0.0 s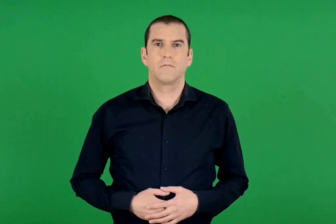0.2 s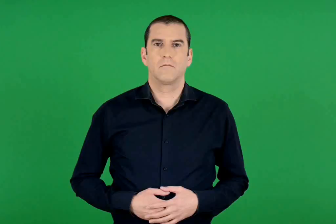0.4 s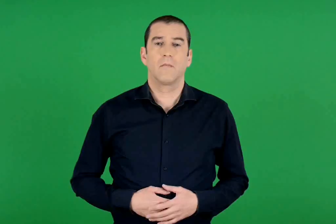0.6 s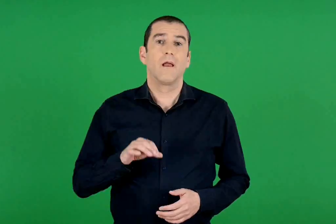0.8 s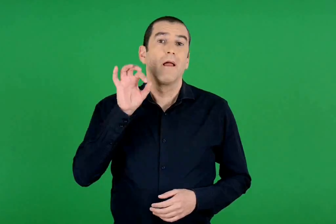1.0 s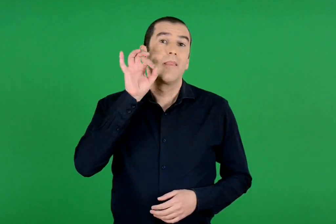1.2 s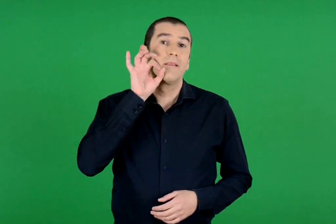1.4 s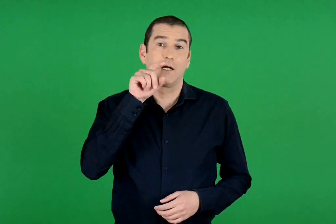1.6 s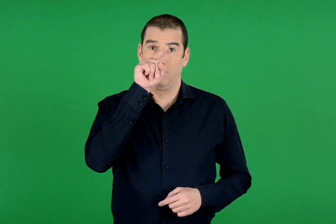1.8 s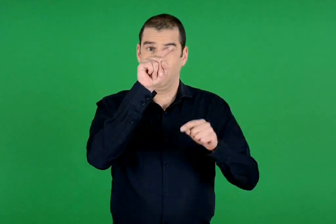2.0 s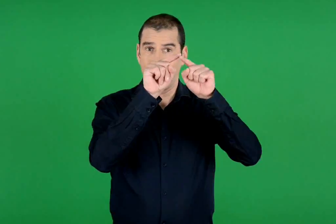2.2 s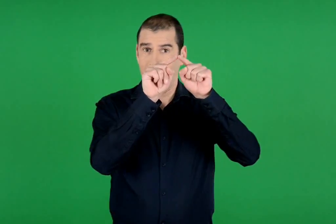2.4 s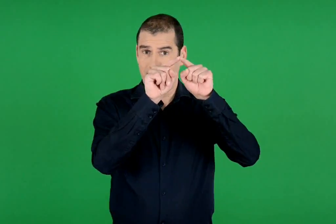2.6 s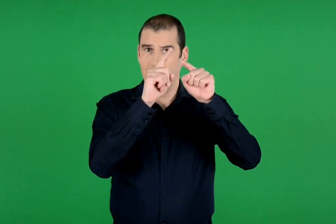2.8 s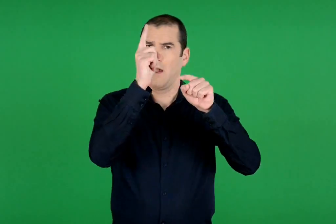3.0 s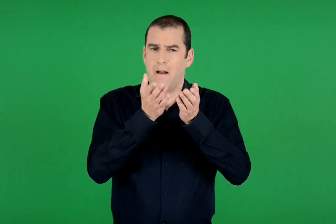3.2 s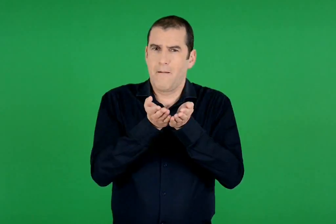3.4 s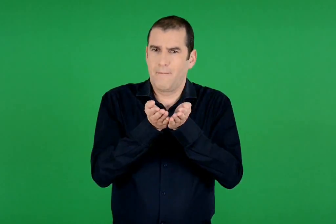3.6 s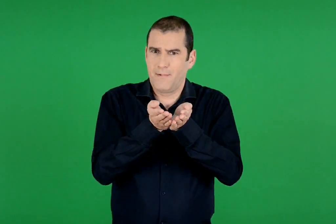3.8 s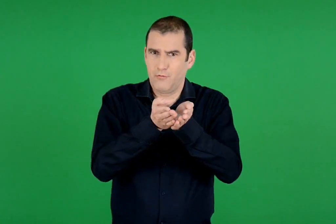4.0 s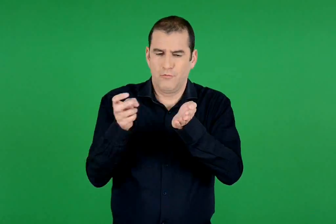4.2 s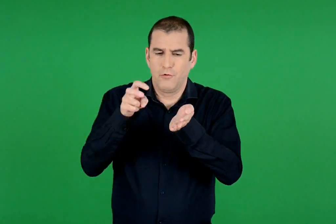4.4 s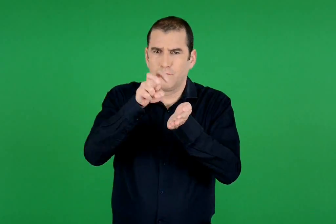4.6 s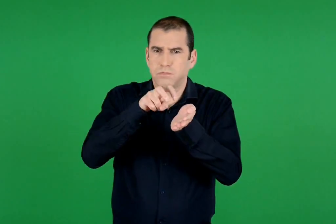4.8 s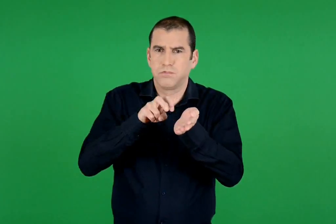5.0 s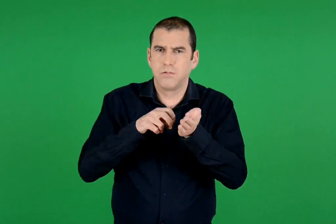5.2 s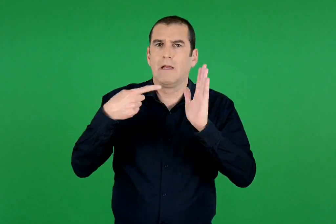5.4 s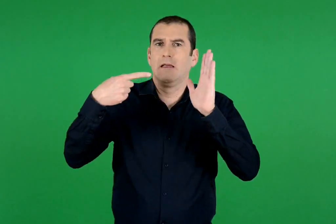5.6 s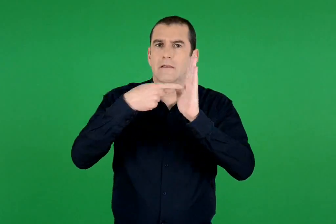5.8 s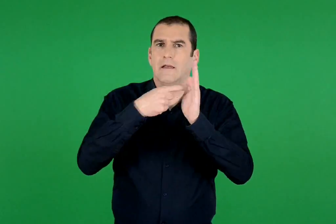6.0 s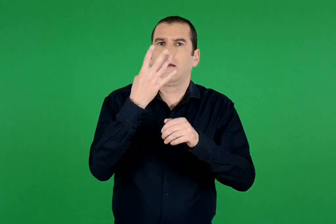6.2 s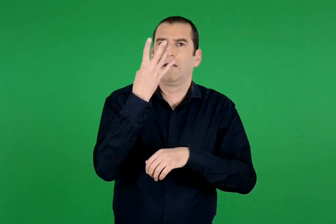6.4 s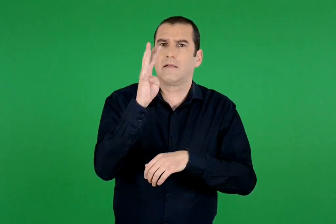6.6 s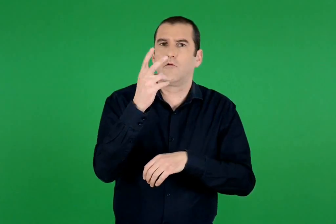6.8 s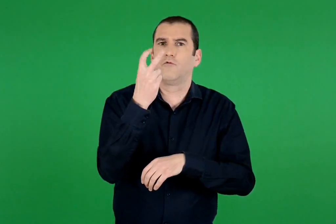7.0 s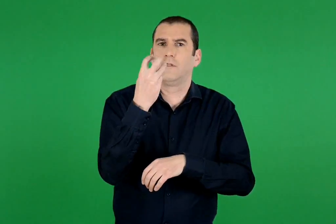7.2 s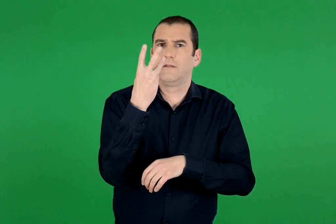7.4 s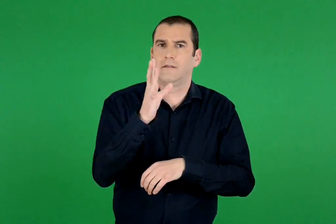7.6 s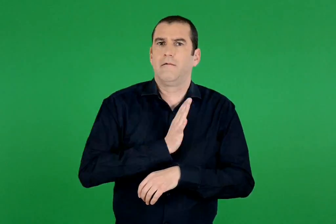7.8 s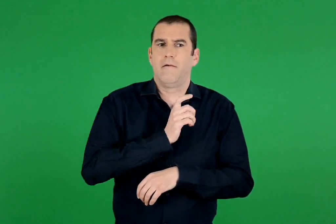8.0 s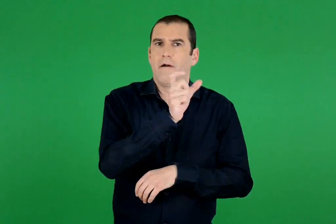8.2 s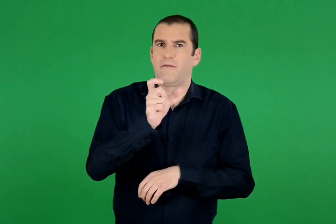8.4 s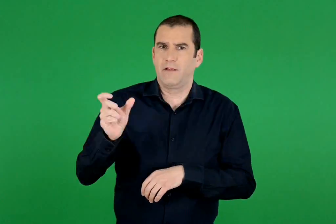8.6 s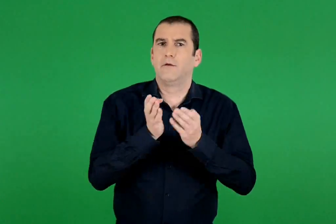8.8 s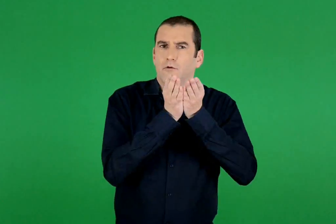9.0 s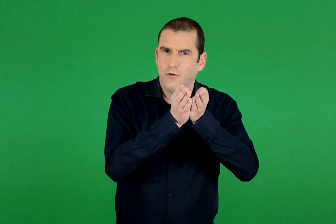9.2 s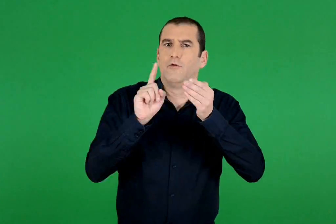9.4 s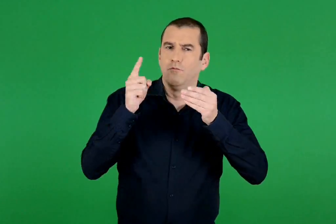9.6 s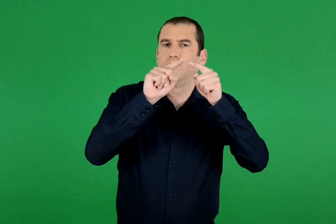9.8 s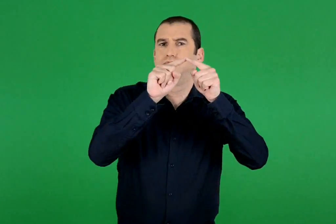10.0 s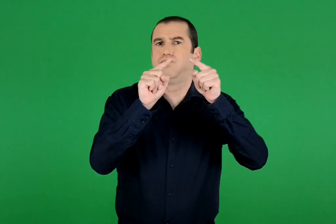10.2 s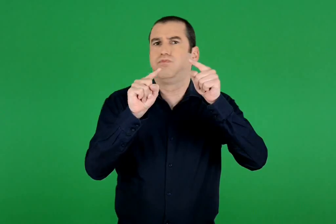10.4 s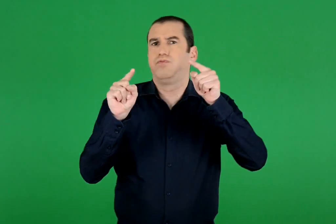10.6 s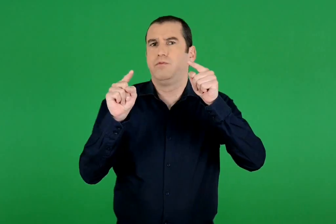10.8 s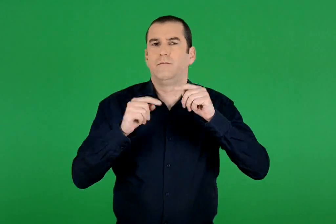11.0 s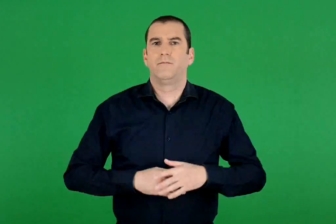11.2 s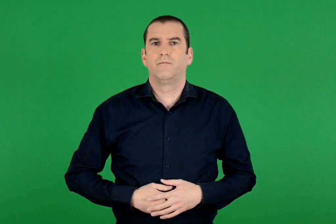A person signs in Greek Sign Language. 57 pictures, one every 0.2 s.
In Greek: ένα πλοίο ξεκίνησε από τη θεσσαλονίκη με 1.423 επιβάτες
